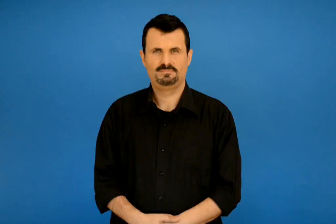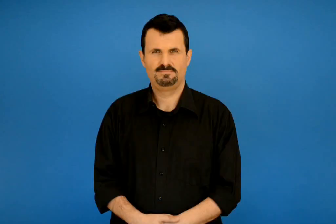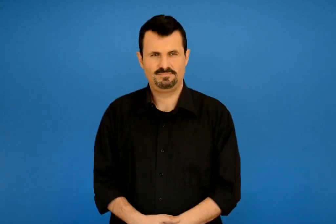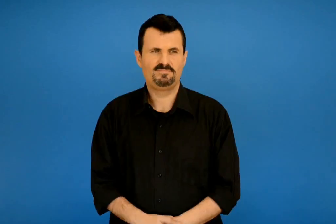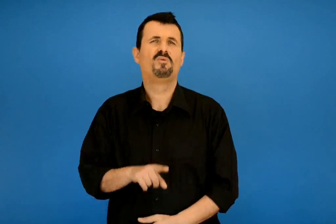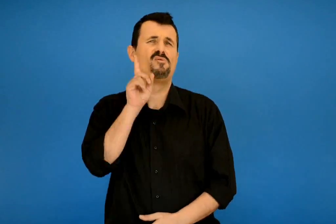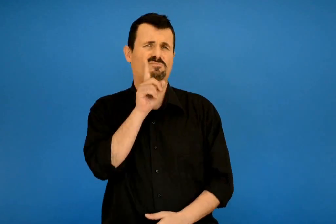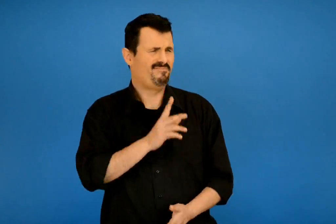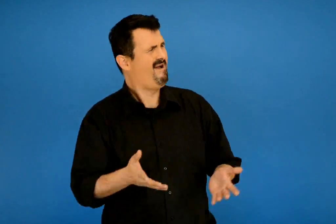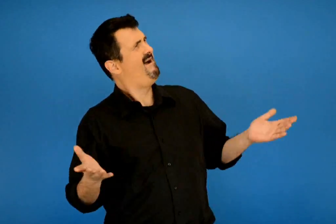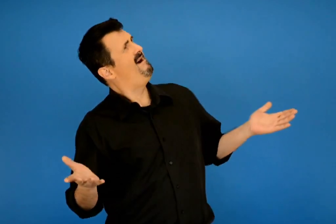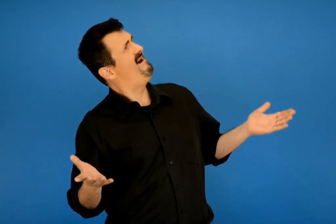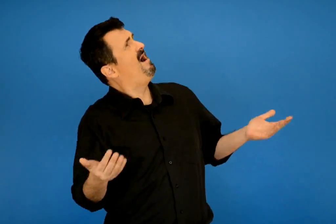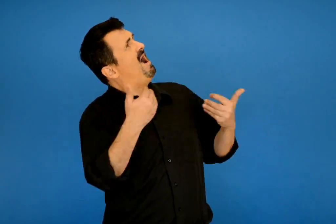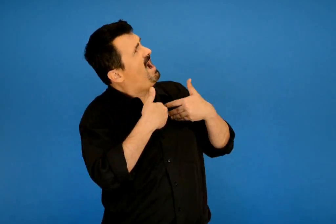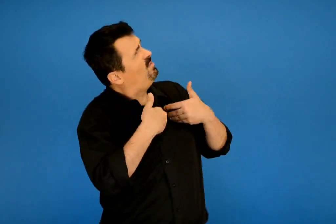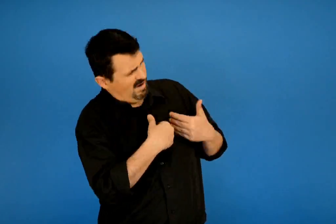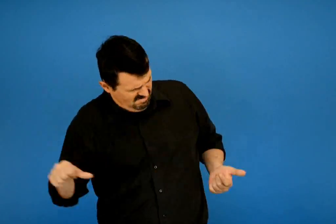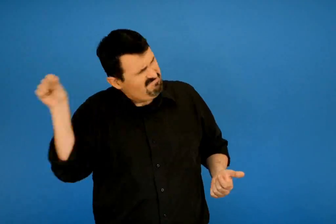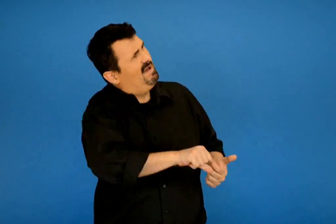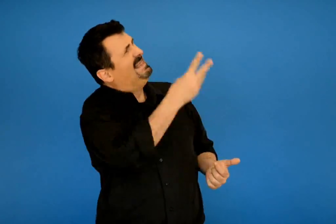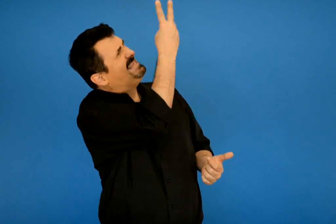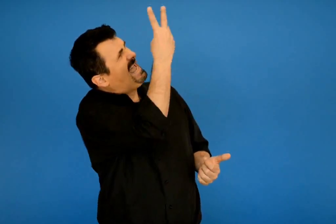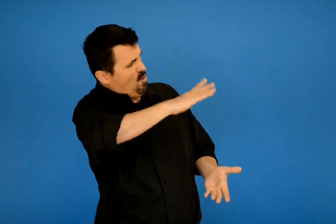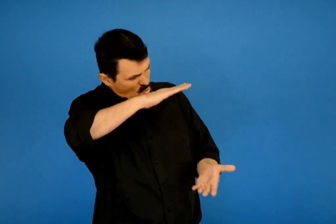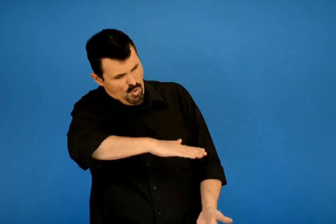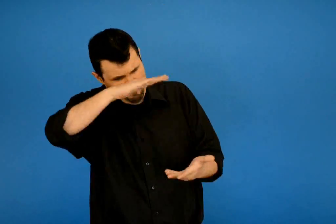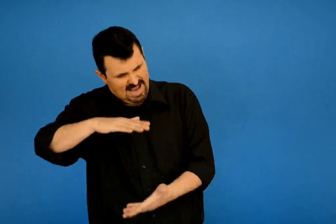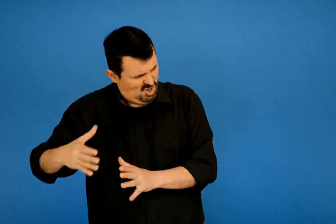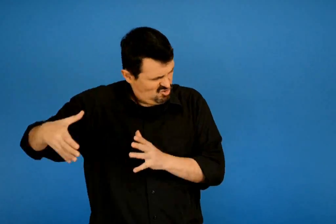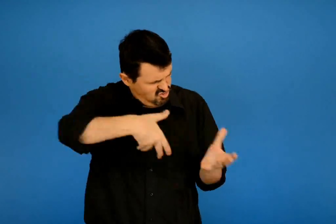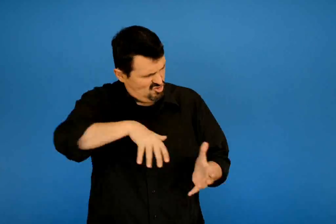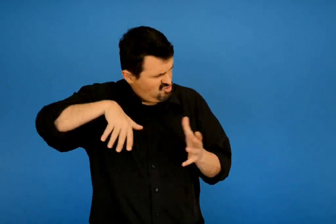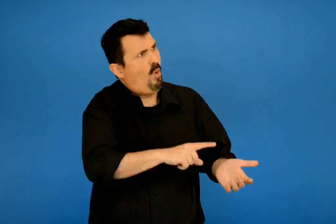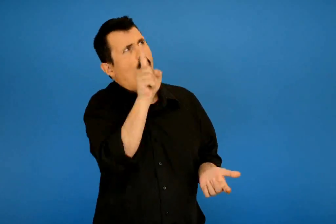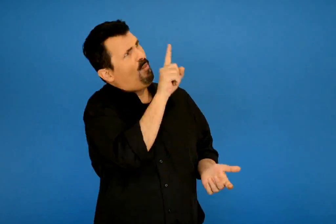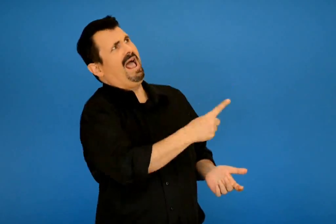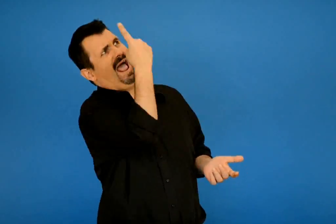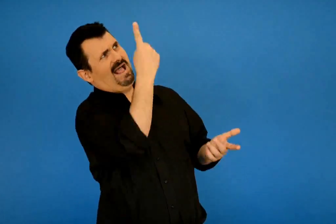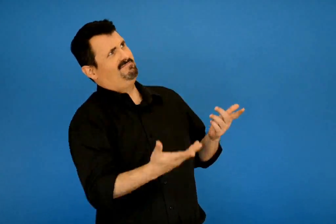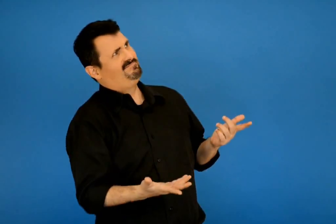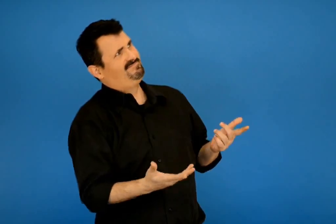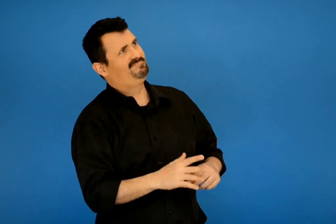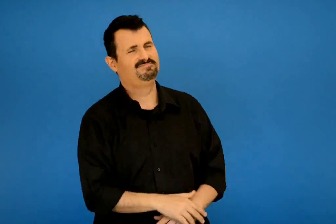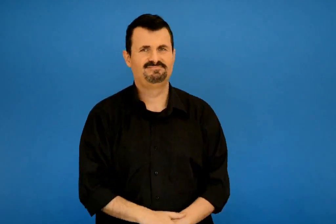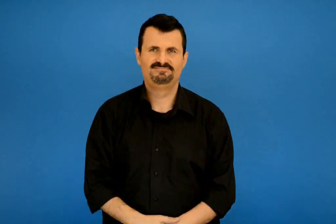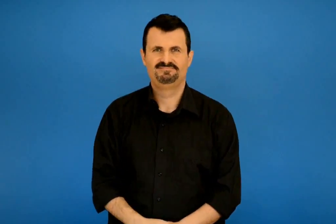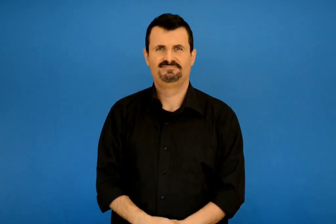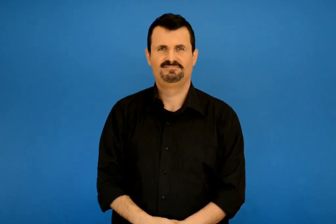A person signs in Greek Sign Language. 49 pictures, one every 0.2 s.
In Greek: τρεις κουβάδες θα σου ρίξω όχι έναν αποκρίθηκε το κορίτσι
